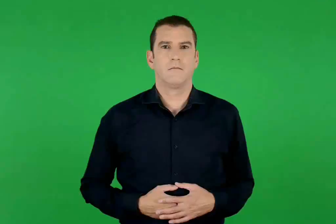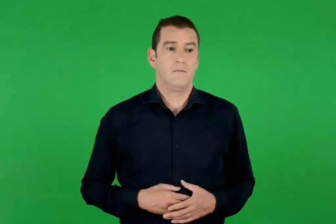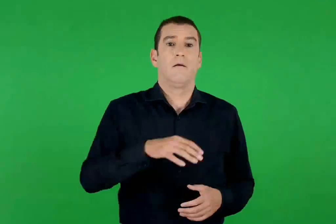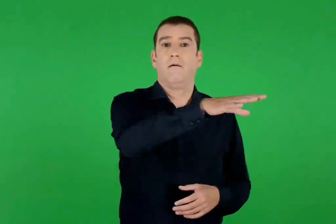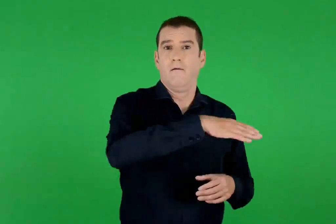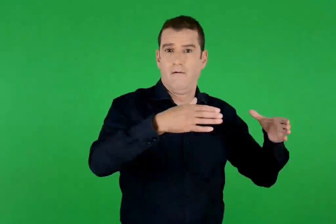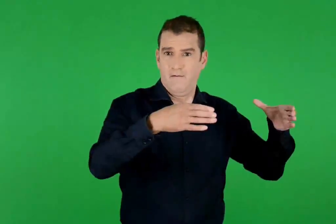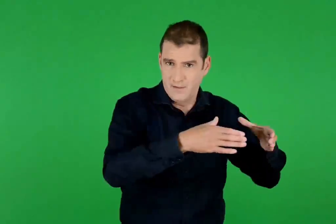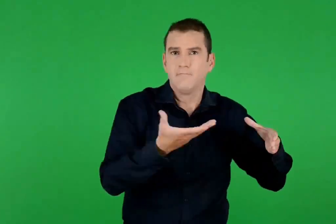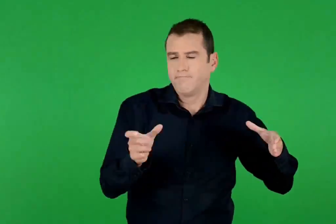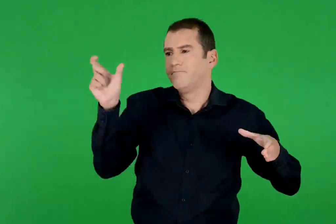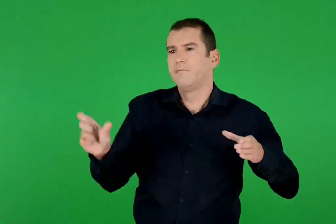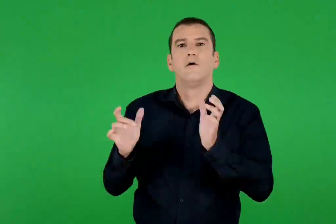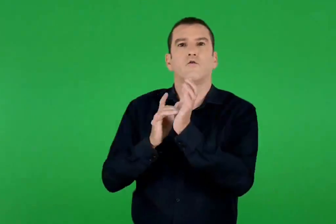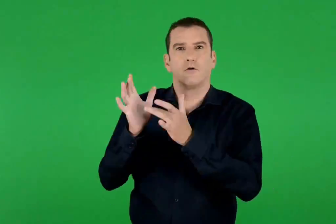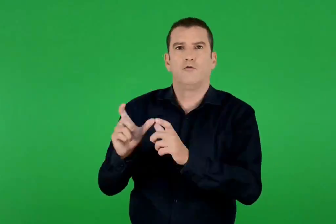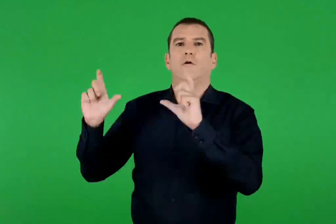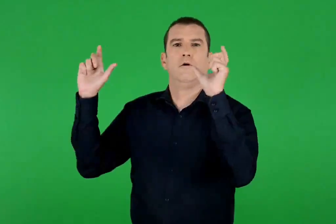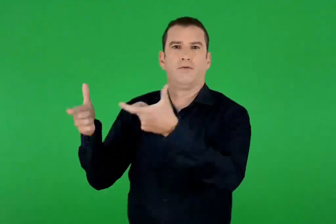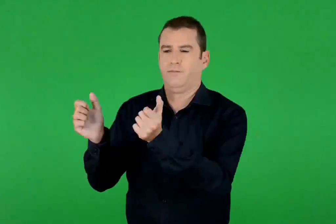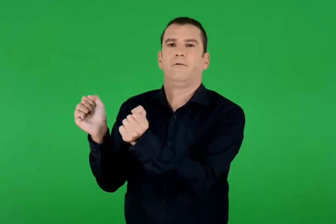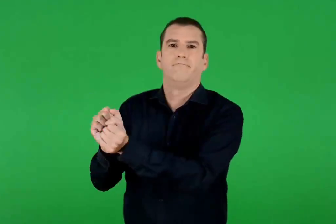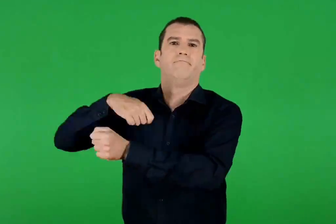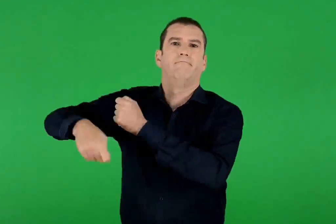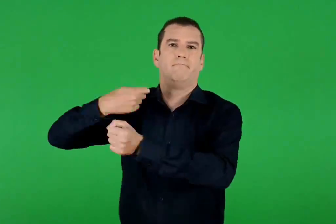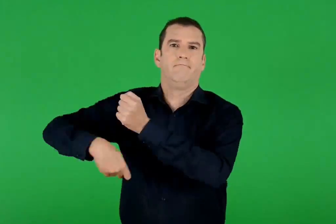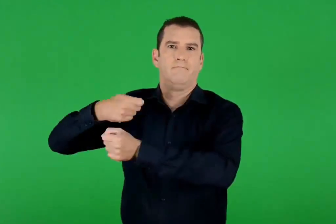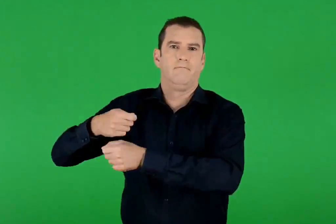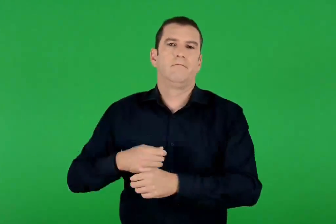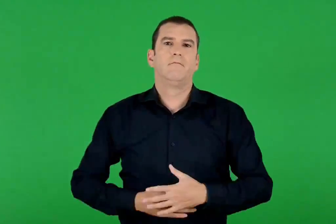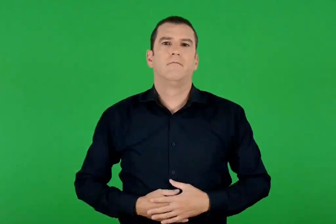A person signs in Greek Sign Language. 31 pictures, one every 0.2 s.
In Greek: αυτοί τότε συνέλαβαν τον ιησού και τον έδεσαν
